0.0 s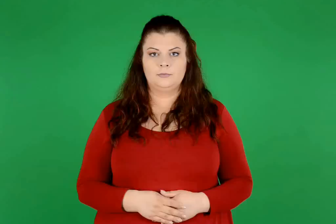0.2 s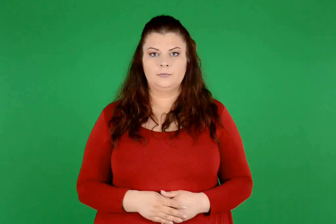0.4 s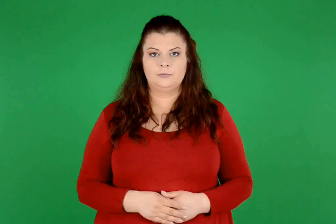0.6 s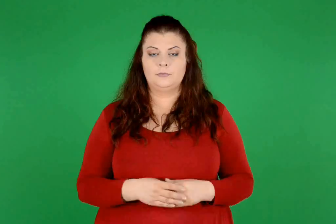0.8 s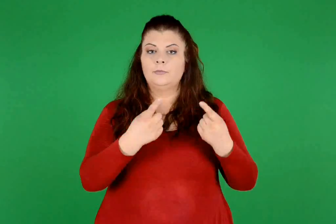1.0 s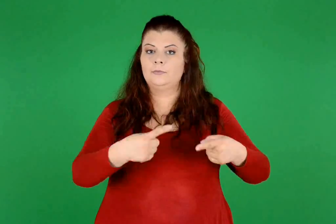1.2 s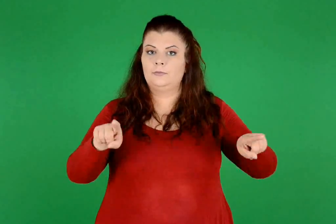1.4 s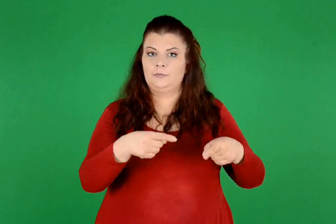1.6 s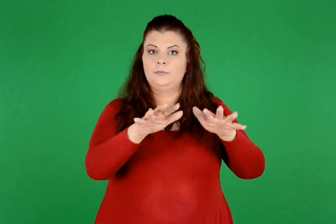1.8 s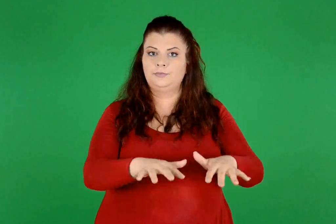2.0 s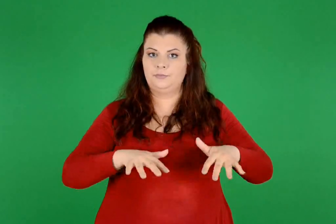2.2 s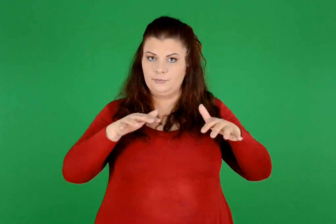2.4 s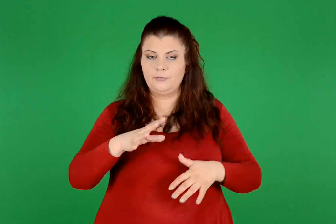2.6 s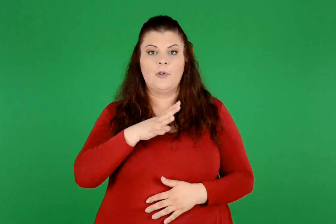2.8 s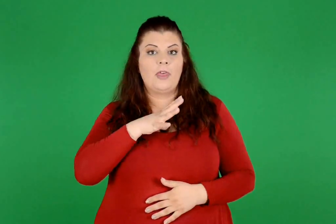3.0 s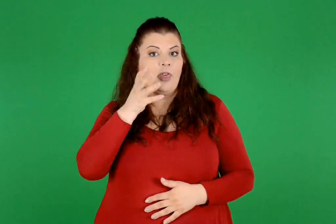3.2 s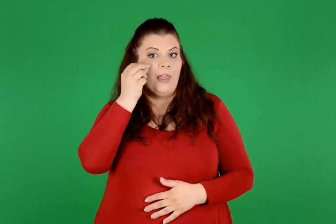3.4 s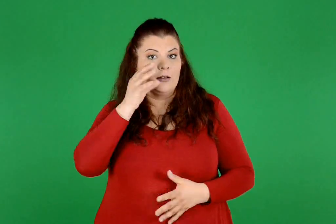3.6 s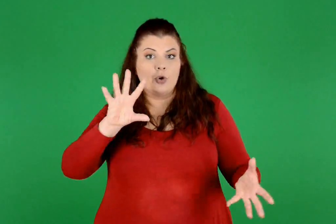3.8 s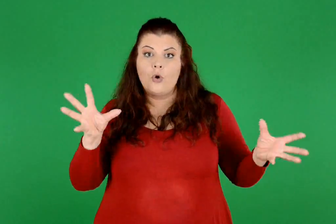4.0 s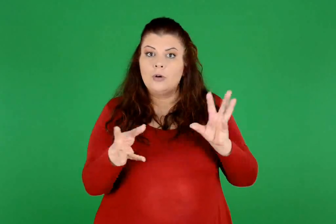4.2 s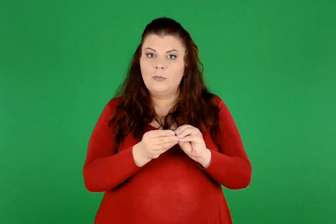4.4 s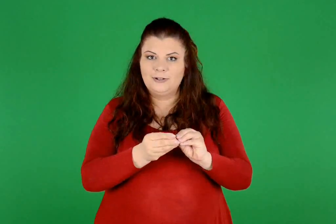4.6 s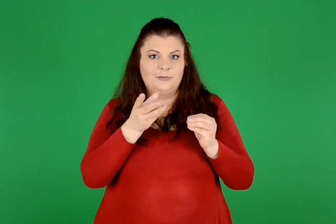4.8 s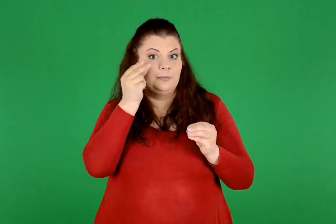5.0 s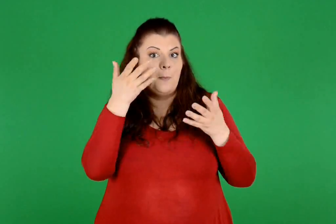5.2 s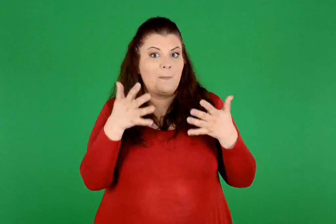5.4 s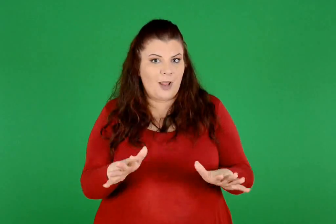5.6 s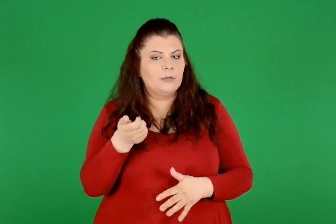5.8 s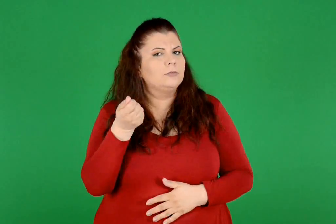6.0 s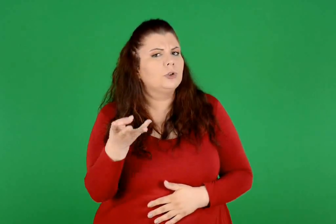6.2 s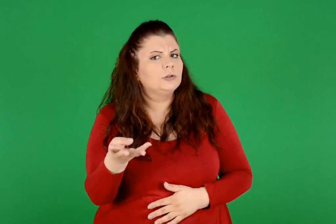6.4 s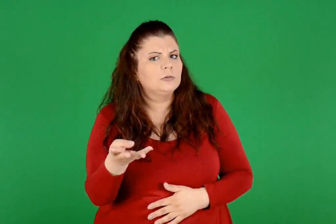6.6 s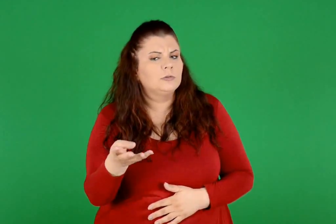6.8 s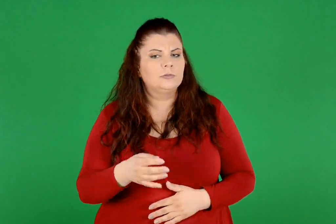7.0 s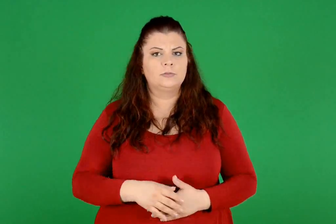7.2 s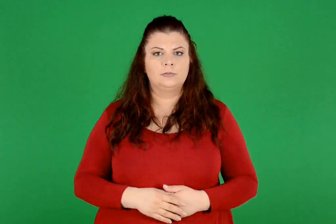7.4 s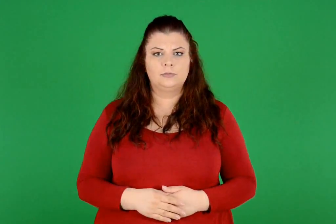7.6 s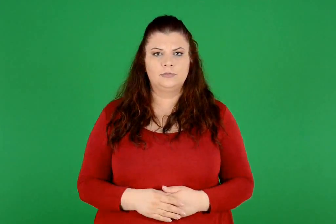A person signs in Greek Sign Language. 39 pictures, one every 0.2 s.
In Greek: πόσοι ήταν όλοι οι θεατές που παρακολούθησαν τις συναυλίες ;
